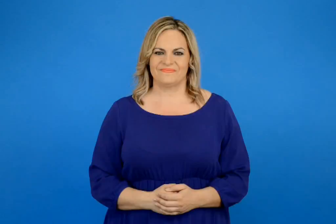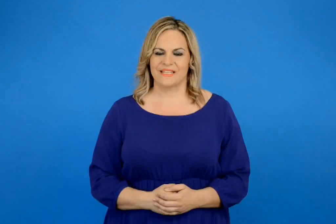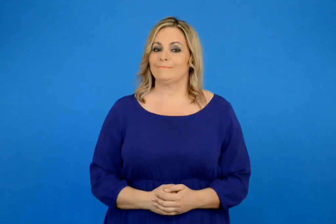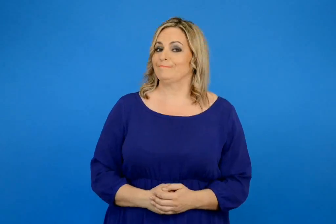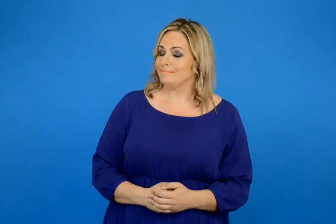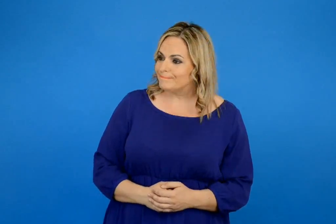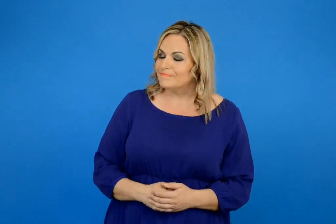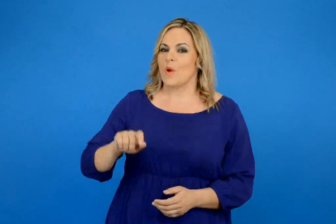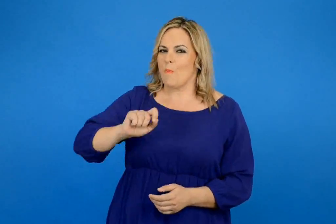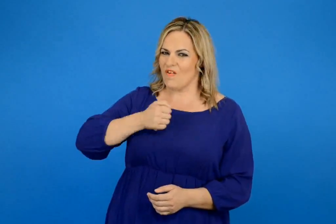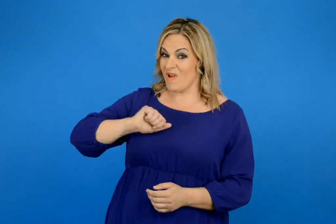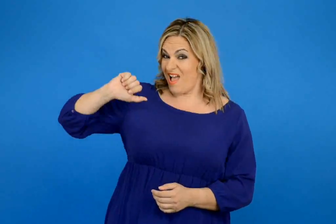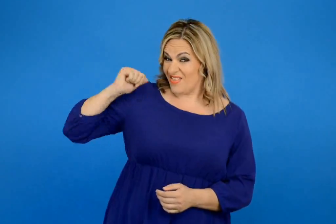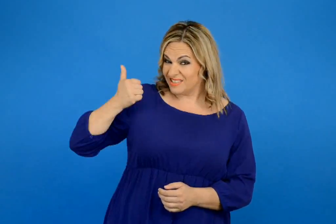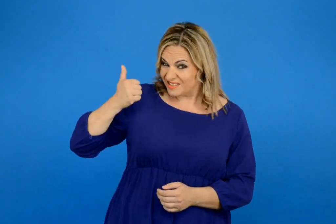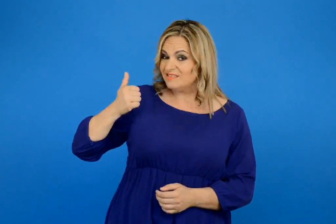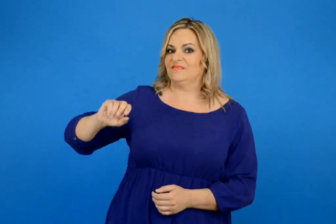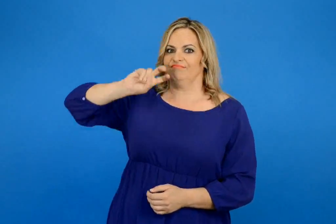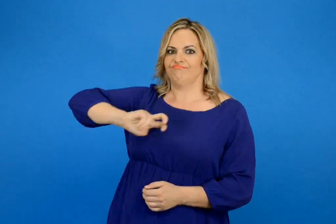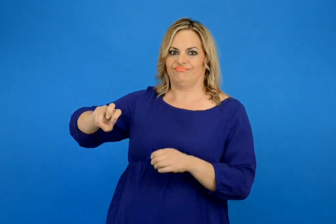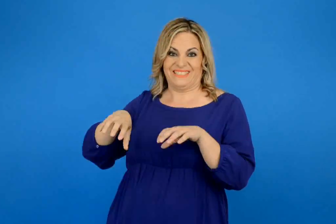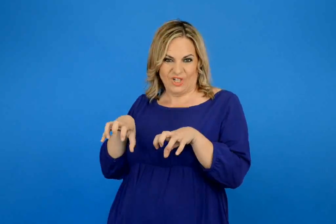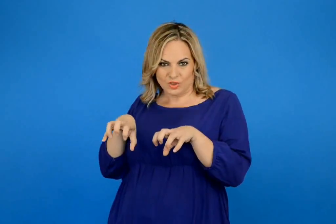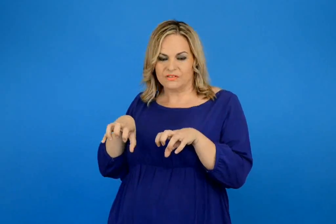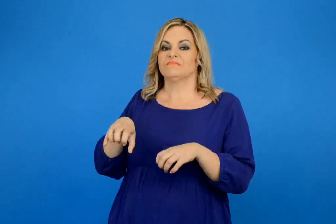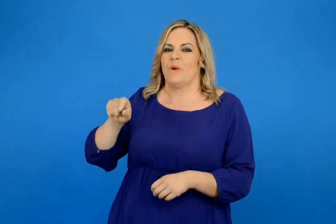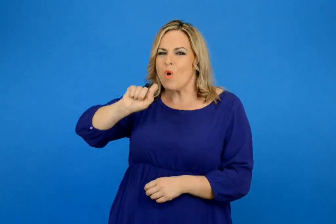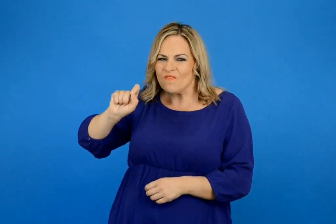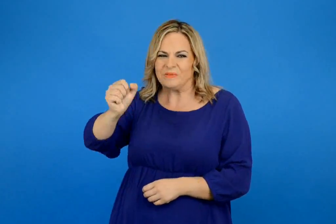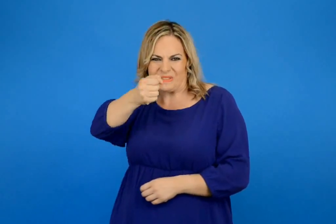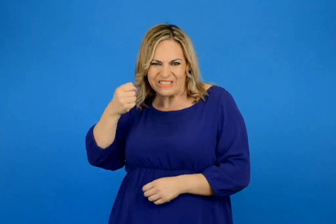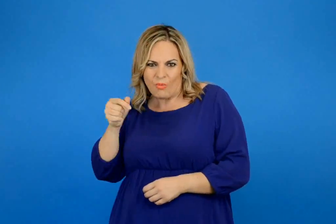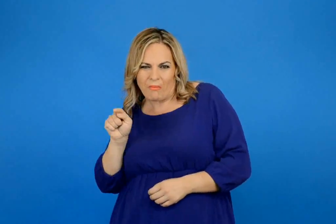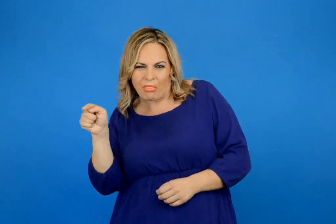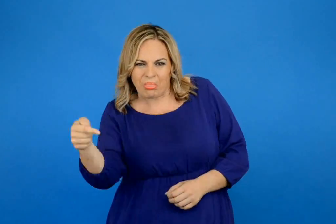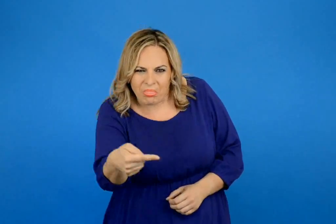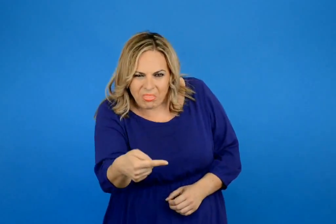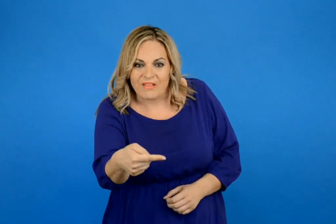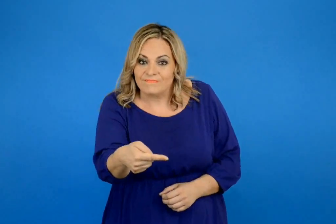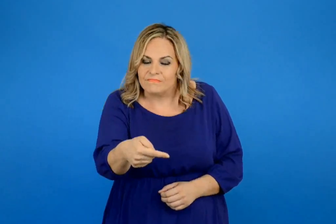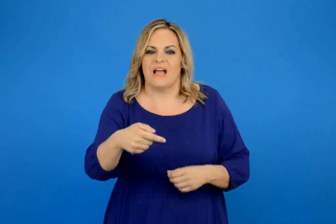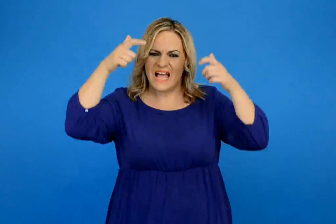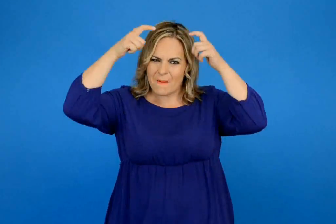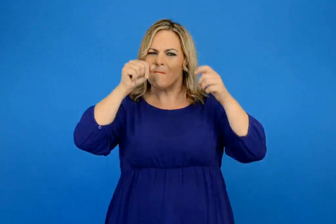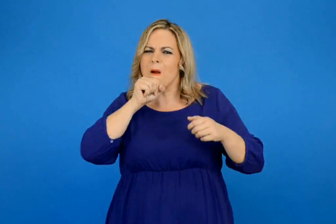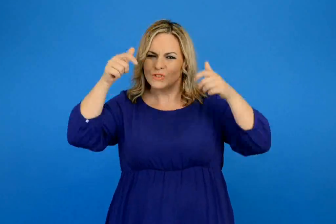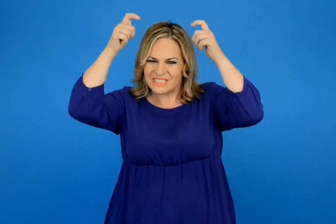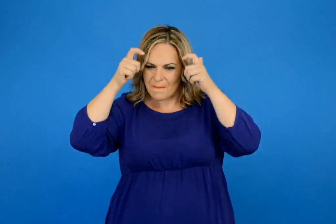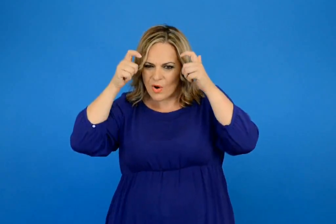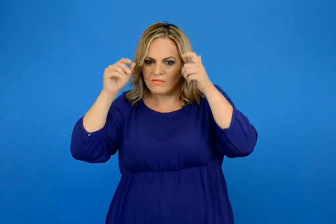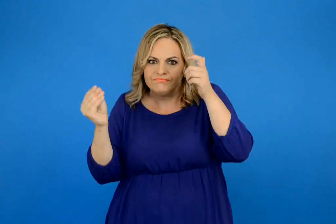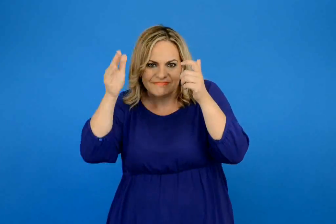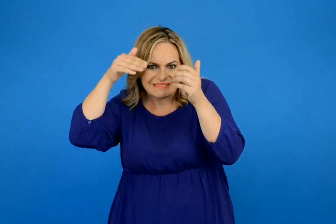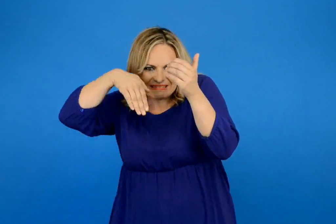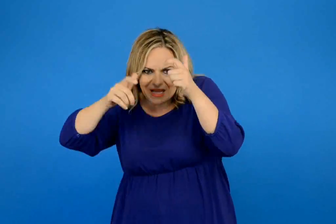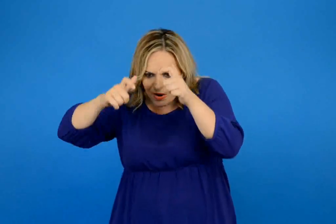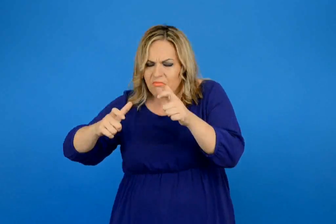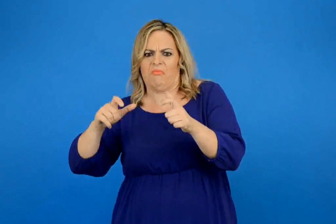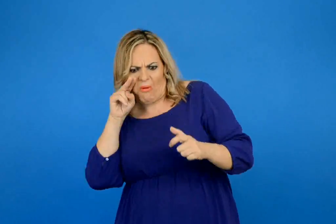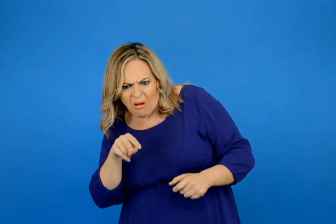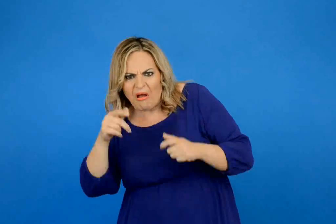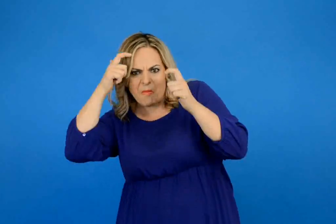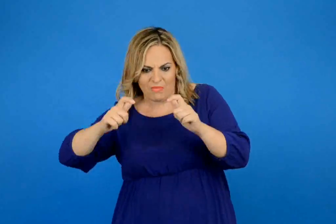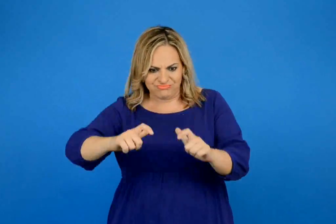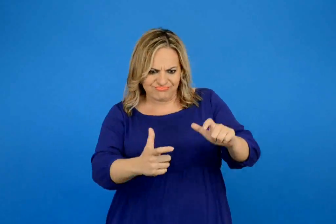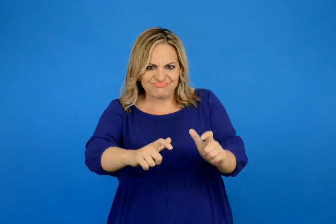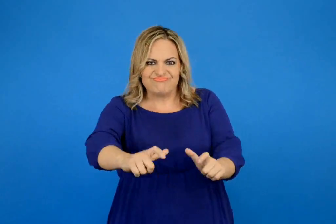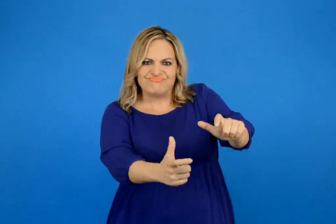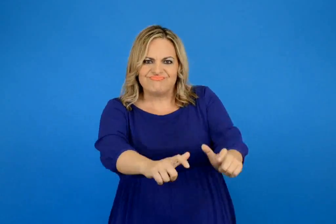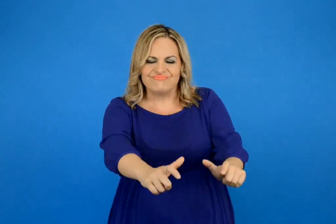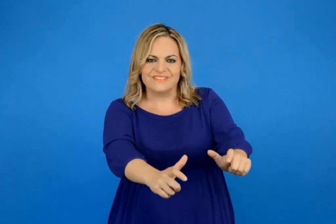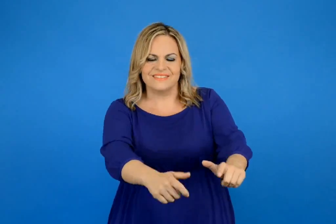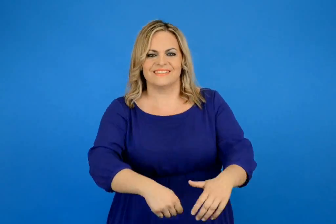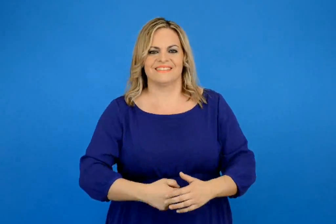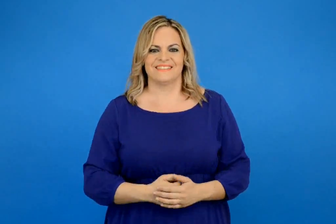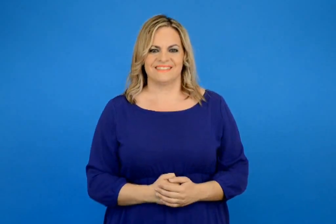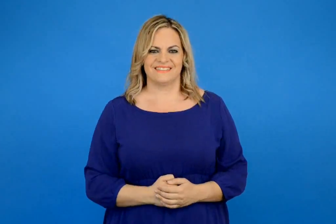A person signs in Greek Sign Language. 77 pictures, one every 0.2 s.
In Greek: χθες πηρέ το μολυβί μου και το έχωσε πίσω από το ψυγείο υστέρα κρύφτηκε κάτω από το καπέλο του παππού ξαφνικά είδαμε ένα καπέλο να περπατάει
